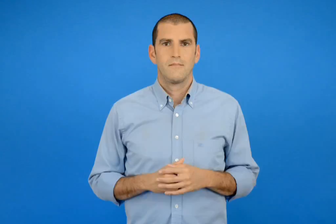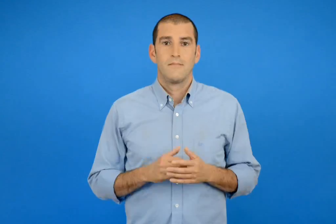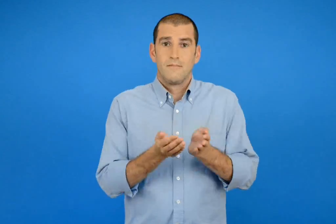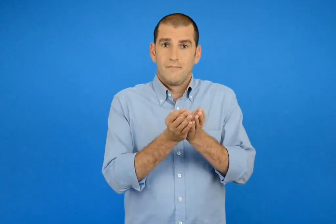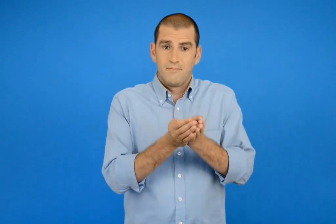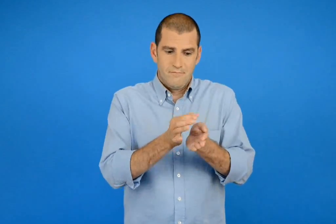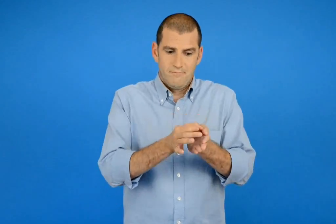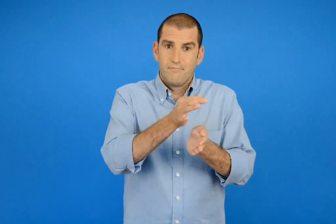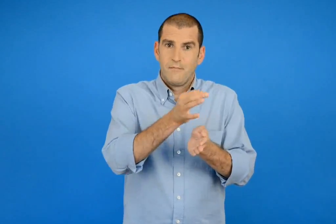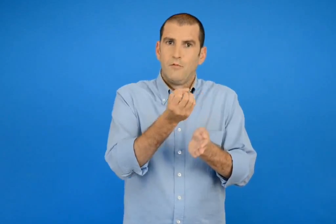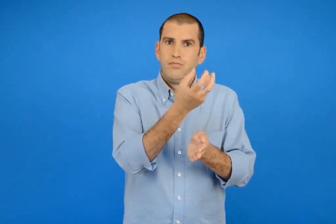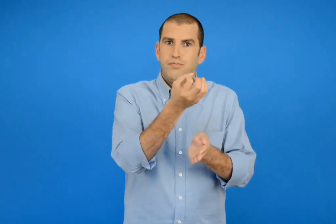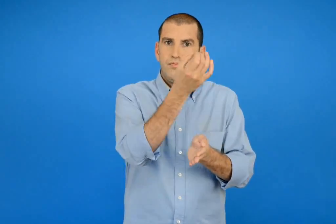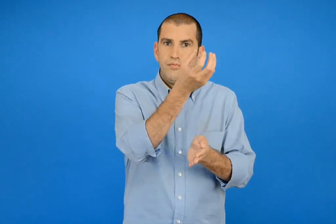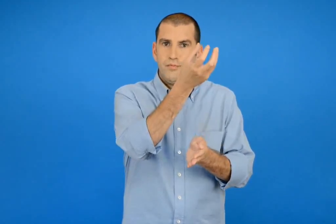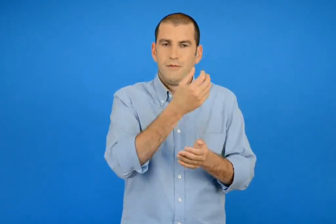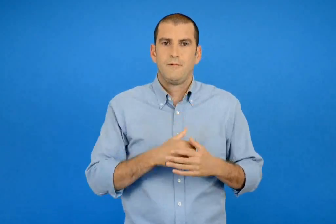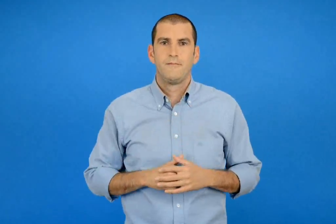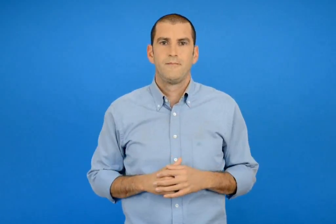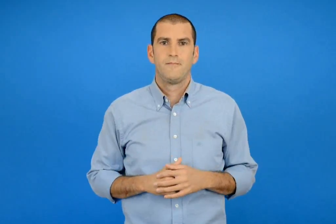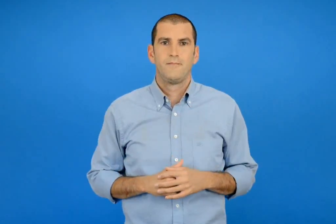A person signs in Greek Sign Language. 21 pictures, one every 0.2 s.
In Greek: φουγάρο
